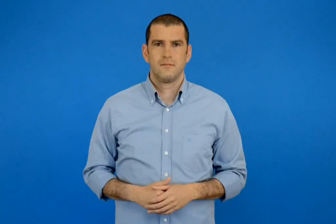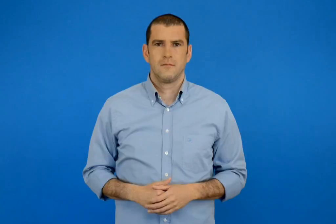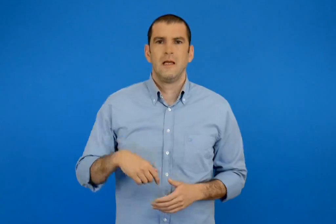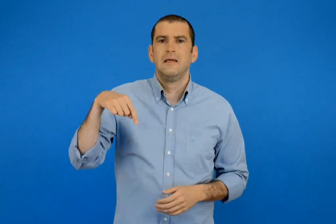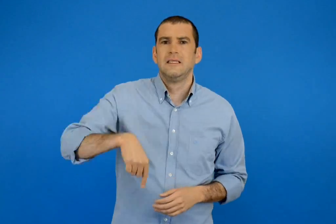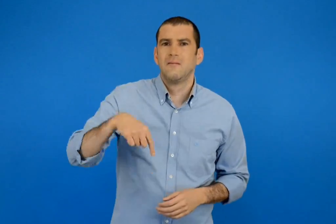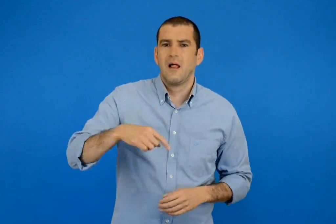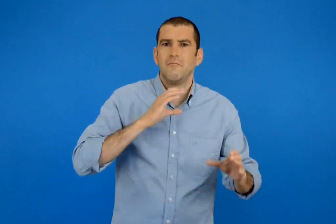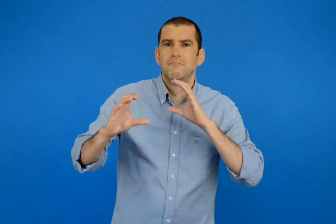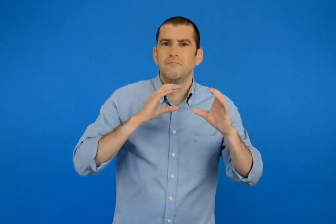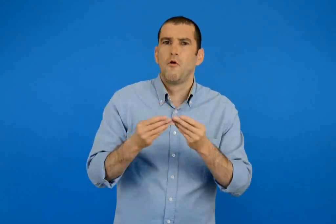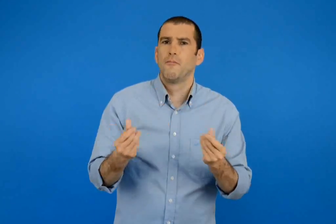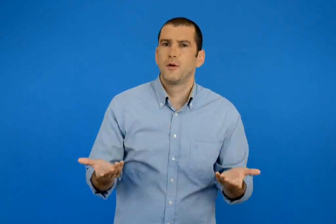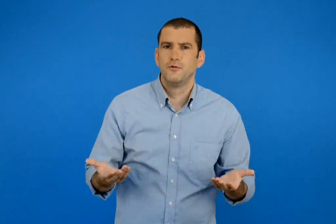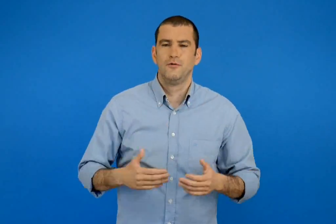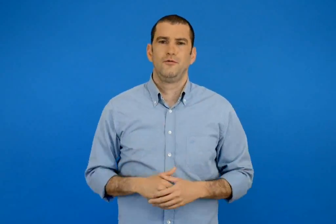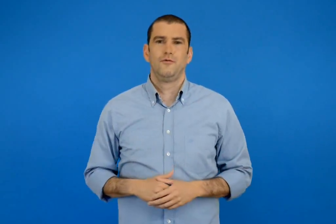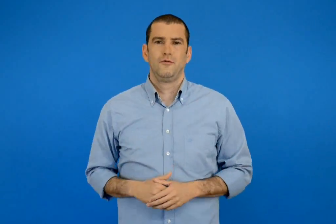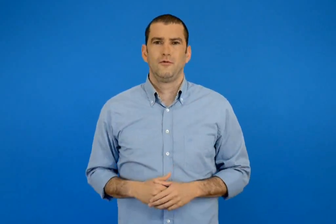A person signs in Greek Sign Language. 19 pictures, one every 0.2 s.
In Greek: πως επικοινωνούμε σήμερα ;
